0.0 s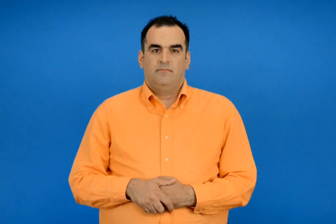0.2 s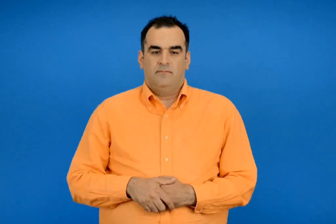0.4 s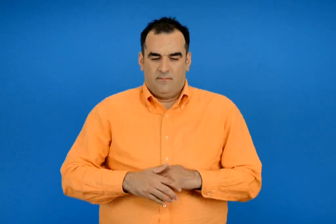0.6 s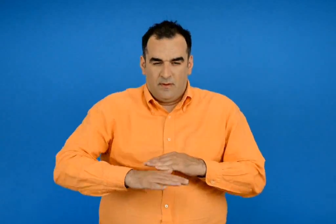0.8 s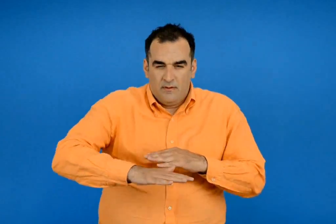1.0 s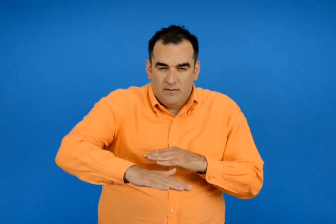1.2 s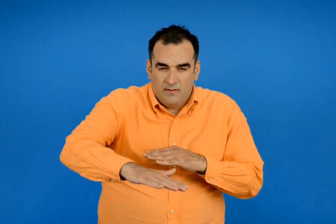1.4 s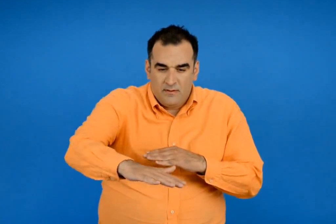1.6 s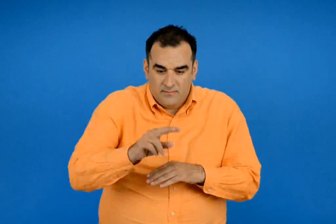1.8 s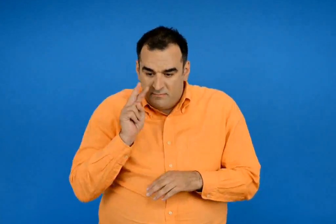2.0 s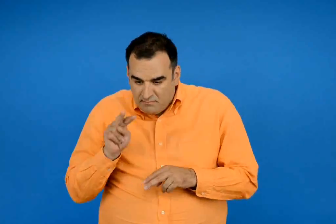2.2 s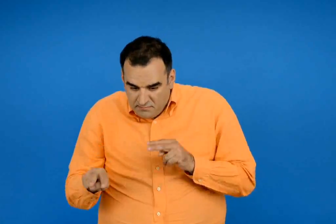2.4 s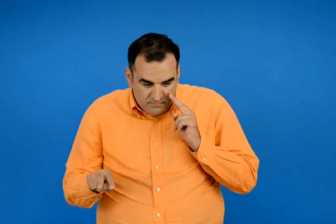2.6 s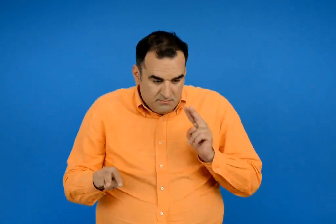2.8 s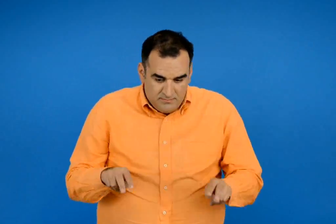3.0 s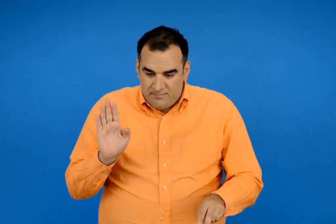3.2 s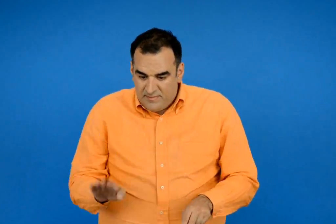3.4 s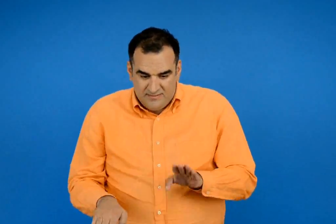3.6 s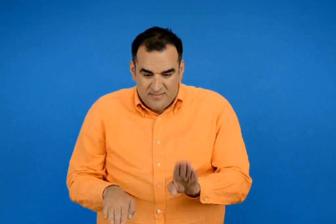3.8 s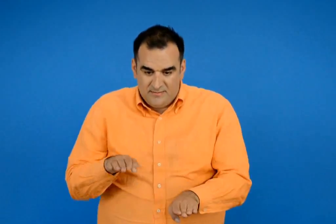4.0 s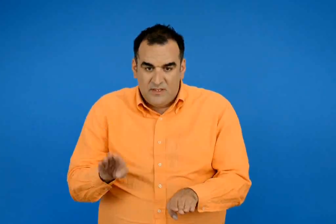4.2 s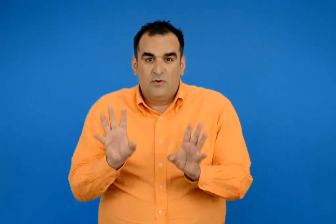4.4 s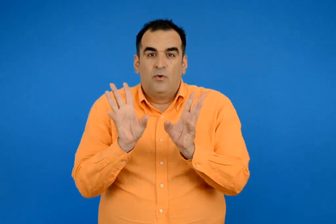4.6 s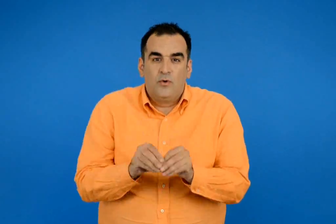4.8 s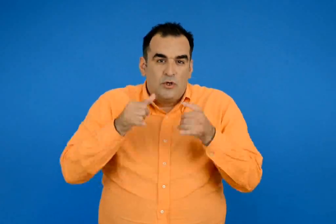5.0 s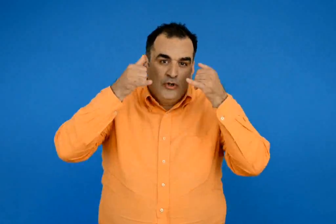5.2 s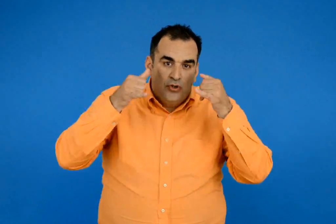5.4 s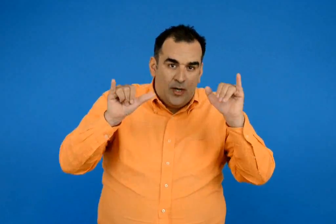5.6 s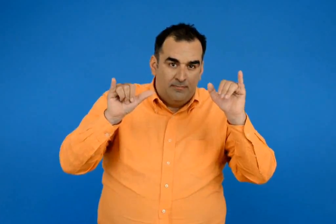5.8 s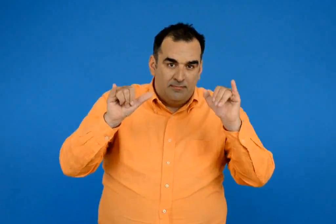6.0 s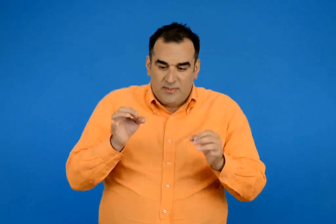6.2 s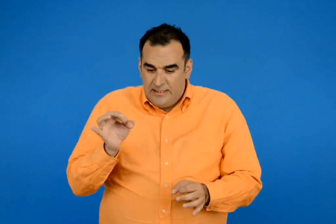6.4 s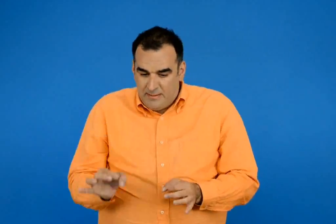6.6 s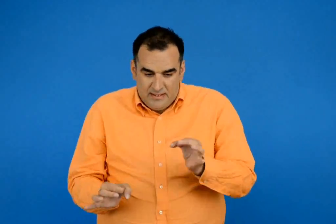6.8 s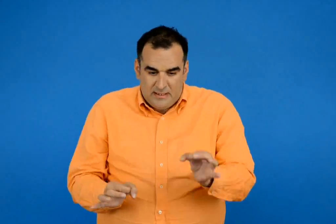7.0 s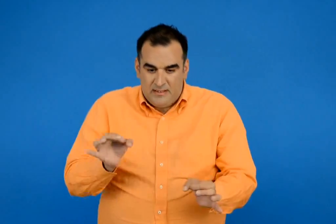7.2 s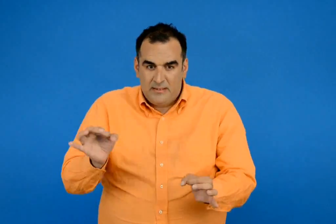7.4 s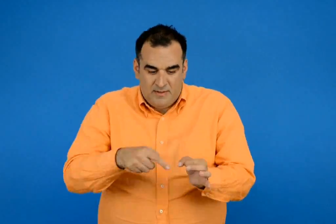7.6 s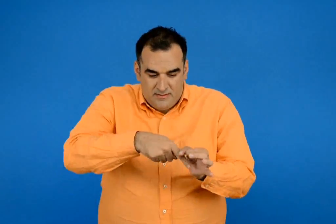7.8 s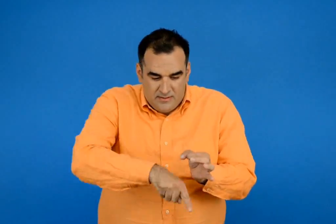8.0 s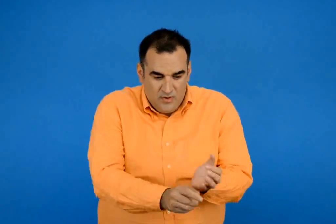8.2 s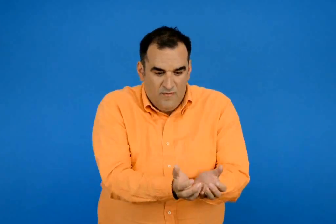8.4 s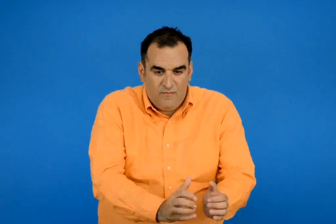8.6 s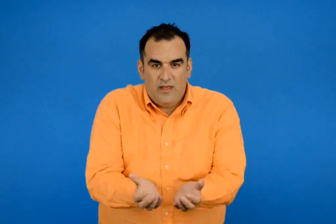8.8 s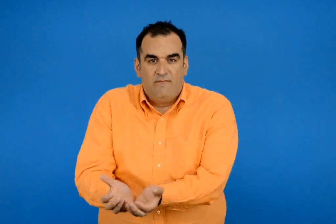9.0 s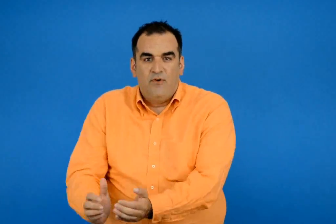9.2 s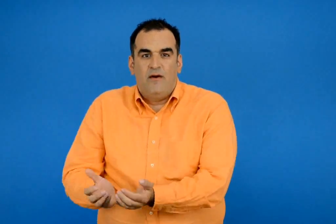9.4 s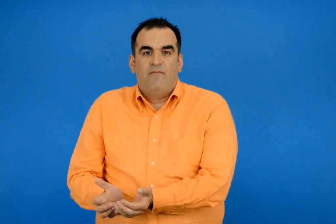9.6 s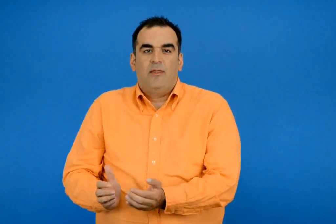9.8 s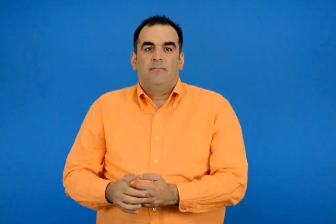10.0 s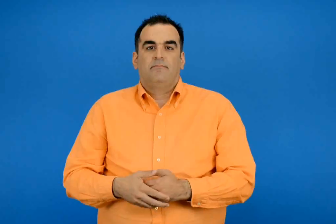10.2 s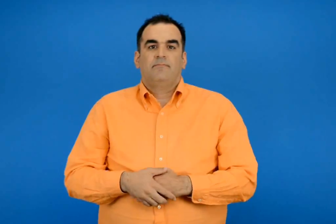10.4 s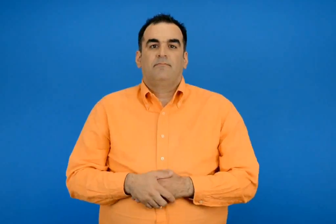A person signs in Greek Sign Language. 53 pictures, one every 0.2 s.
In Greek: παρατηρήσαμε πατημασιές ζωών αλλά και τρύπες στο χώμα που ήταν φωλιές
